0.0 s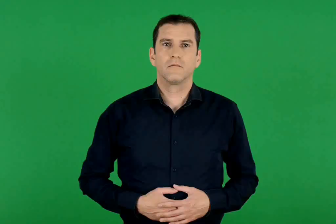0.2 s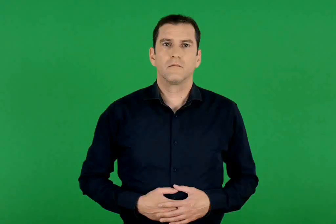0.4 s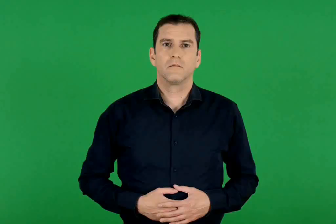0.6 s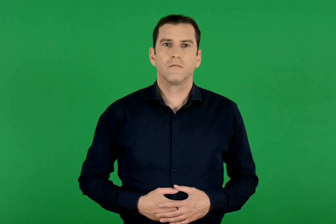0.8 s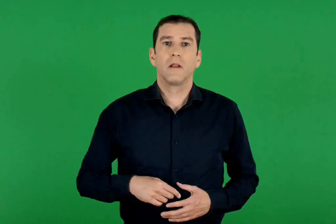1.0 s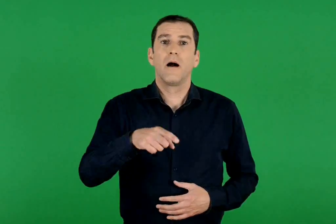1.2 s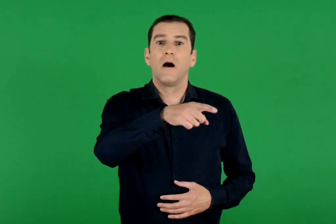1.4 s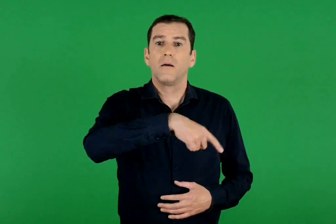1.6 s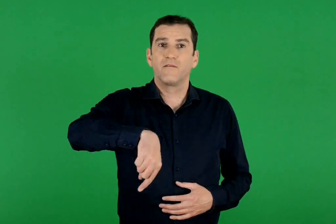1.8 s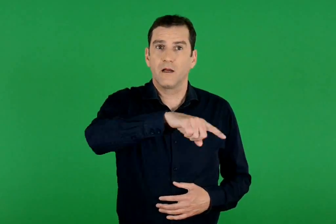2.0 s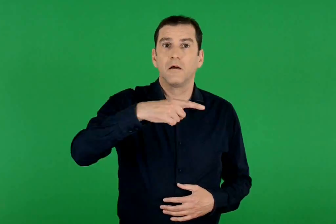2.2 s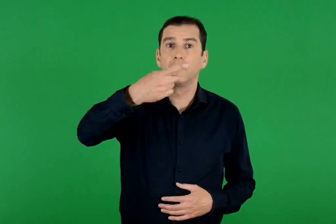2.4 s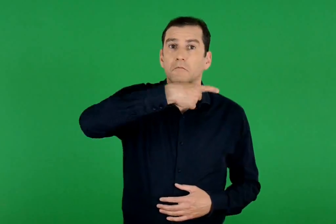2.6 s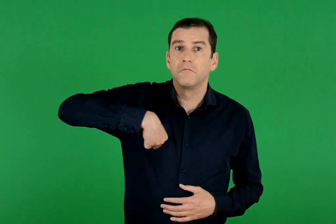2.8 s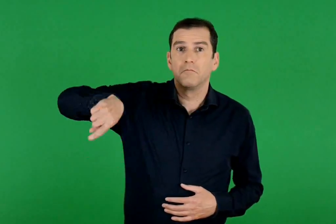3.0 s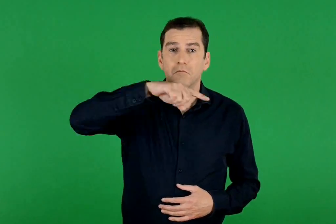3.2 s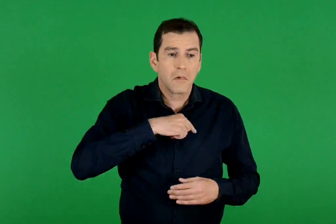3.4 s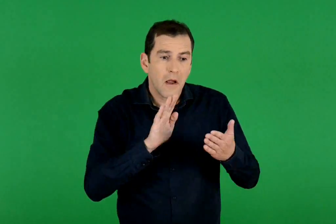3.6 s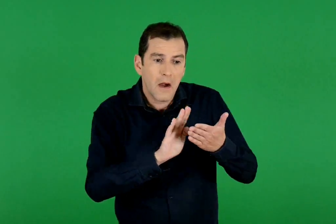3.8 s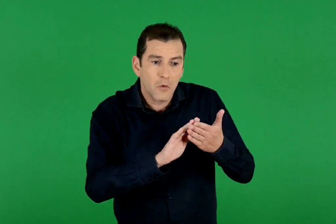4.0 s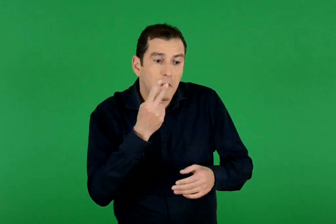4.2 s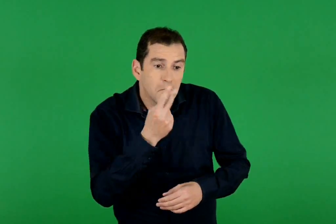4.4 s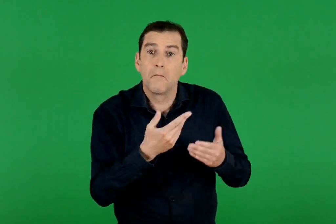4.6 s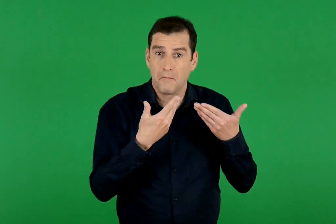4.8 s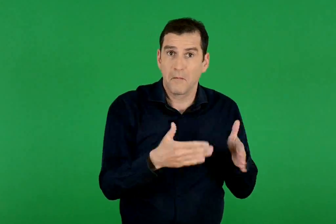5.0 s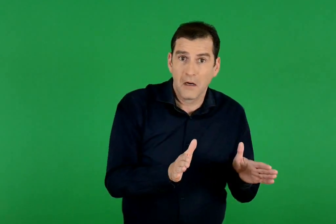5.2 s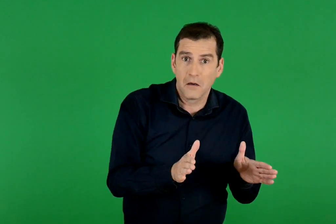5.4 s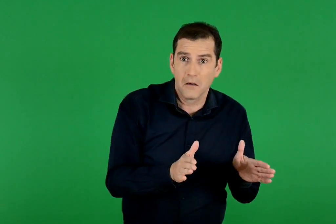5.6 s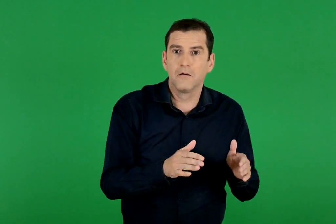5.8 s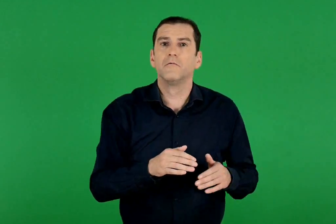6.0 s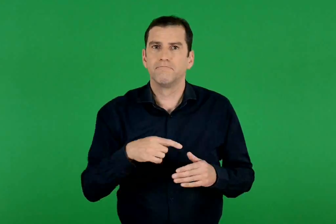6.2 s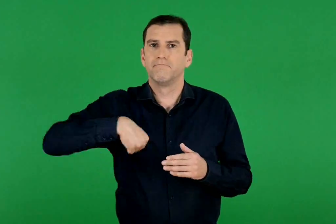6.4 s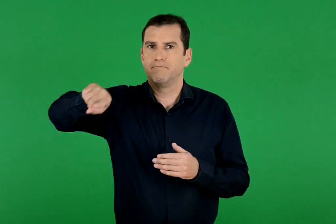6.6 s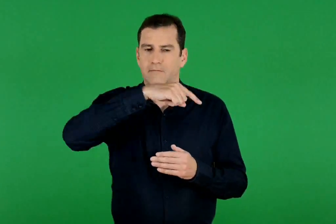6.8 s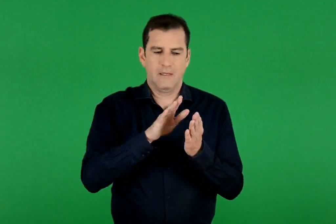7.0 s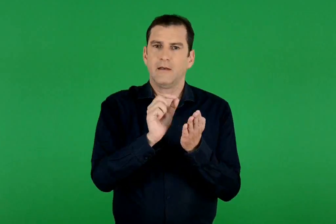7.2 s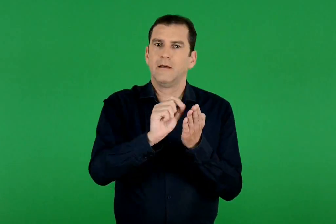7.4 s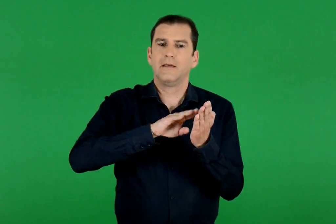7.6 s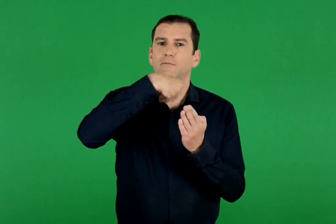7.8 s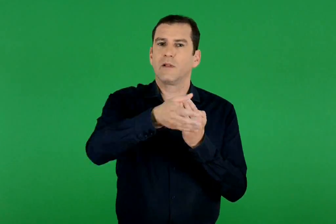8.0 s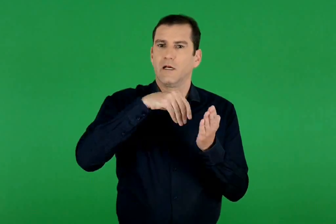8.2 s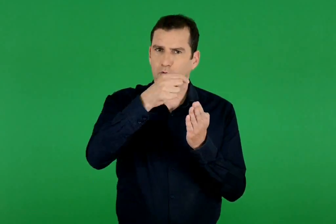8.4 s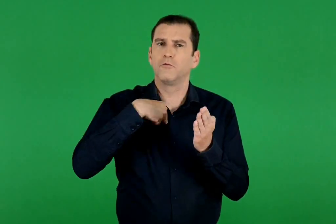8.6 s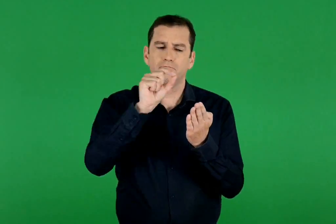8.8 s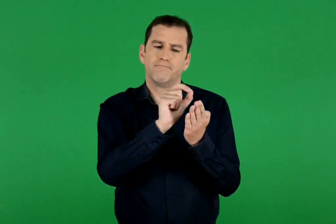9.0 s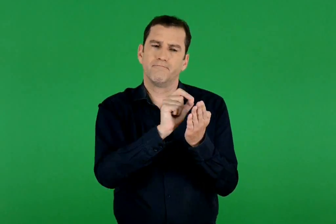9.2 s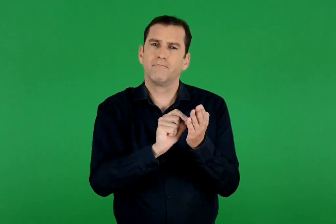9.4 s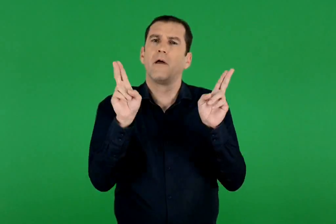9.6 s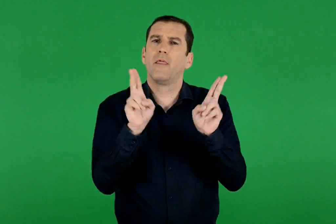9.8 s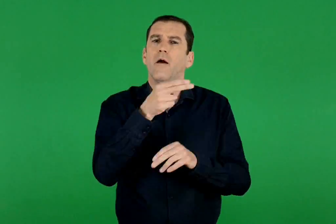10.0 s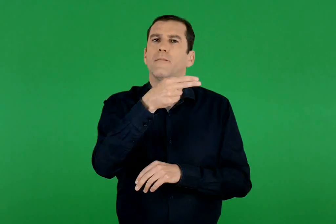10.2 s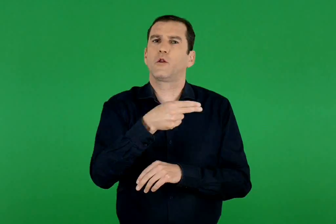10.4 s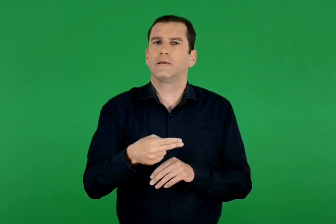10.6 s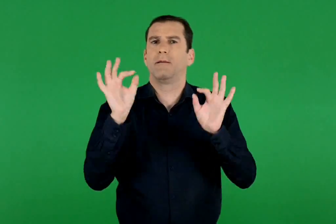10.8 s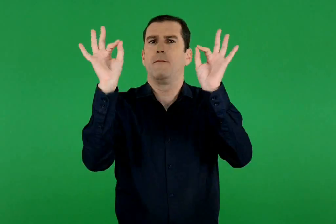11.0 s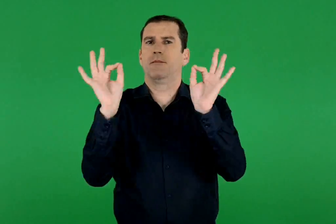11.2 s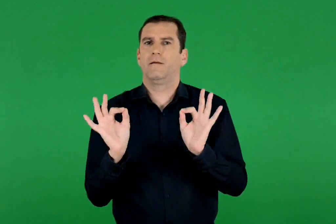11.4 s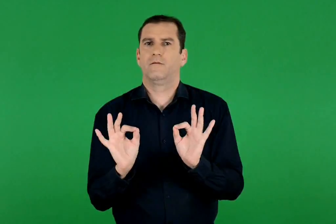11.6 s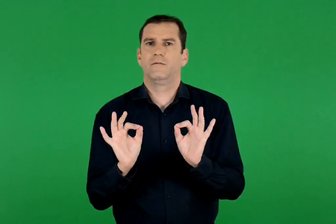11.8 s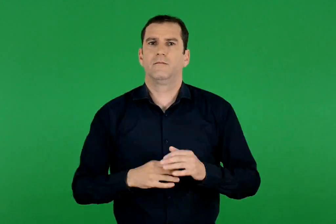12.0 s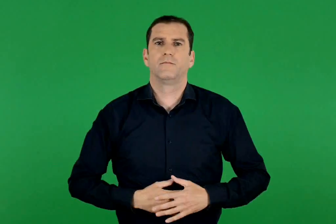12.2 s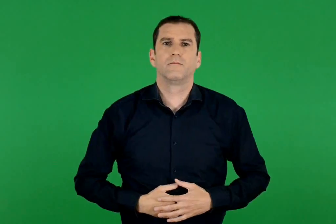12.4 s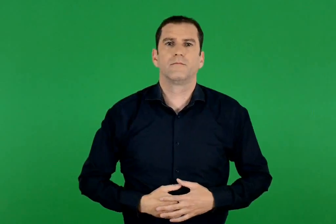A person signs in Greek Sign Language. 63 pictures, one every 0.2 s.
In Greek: έχουμε δει από κοντά κάποιο από αυτά ; το περιγράφουμε με λίγες προτάσεις στο σημειωματάριό μας
